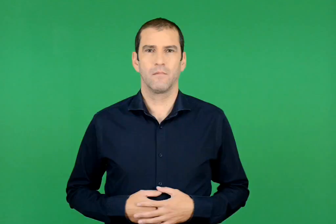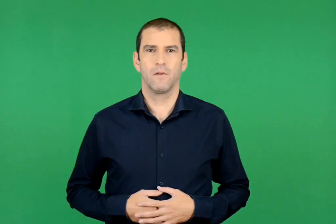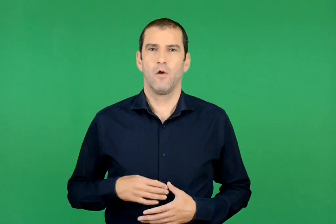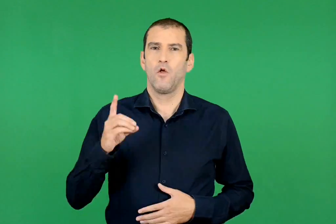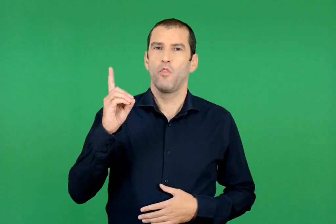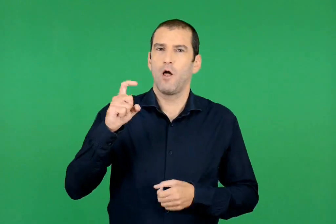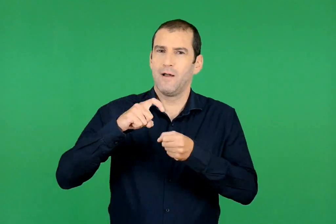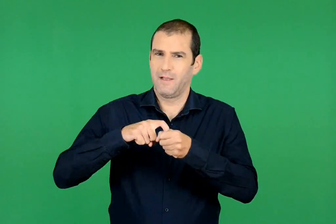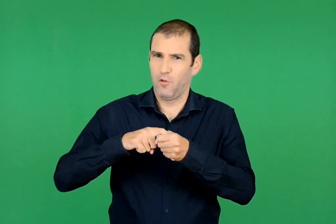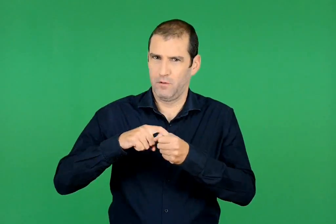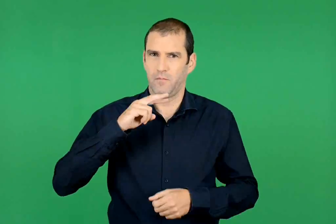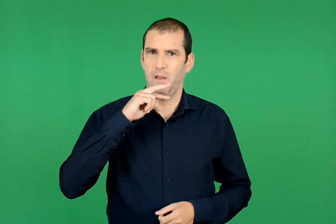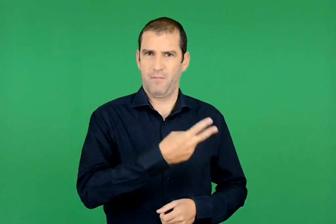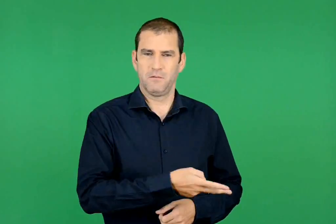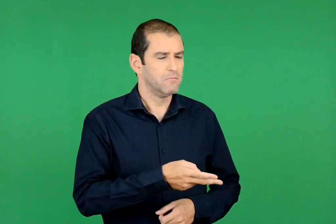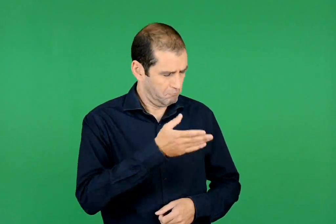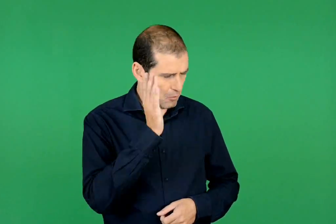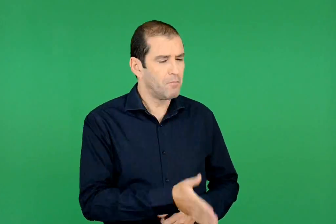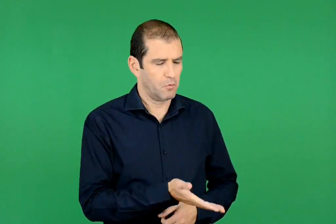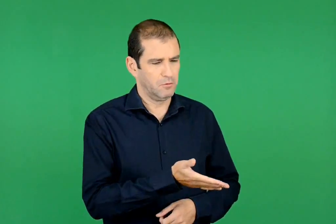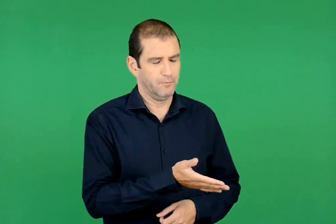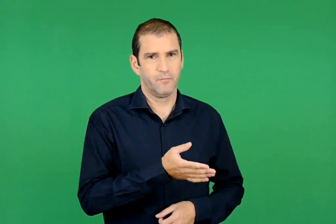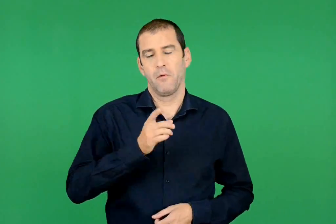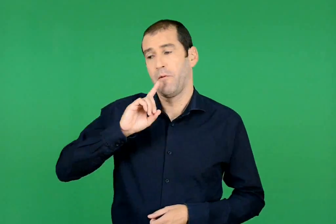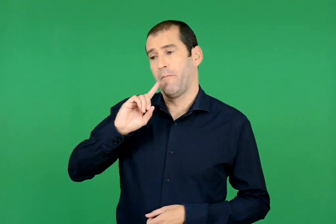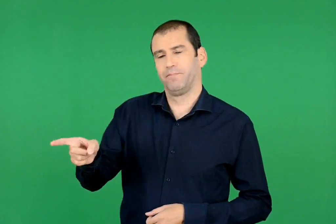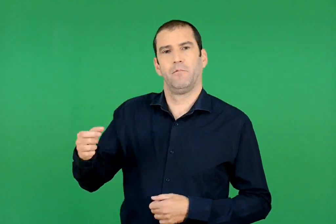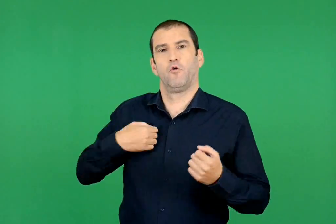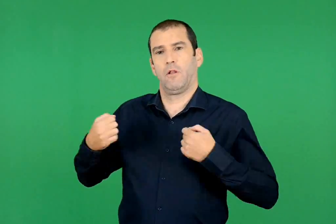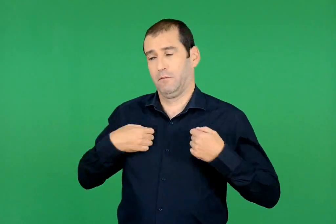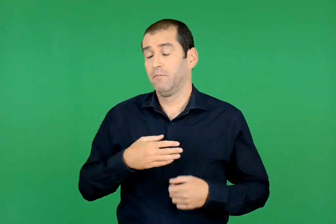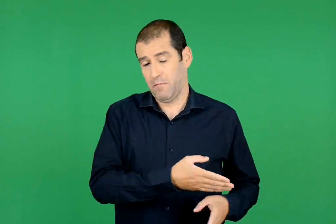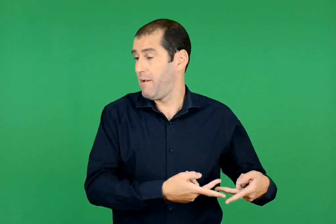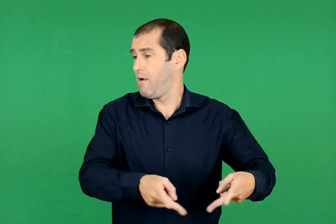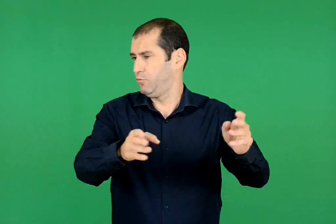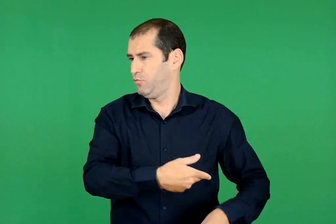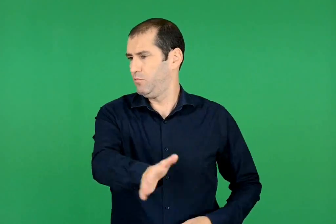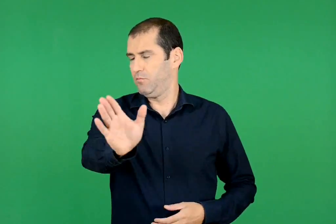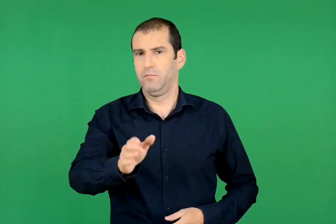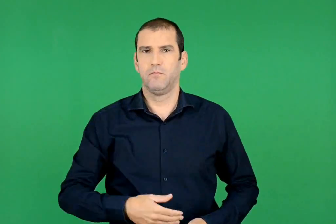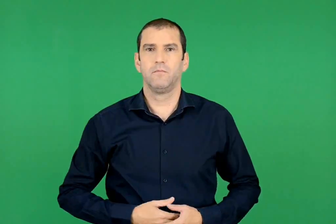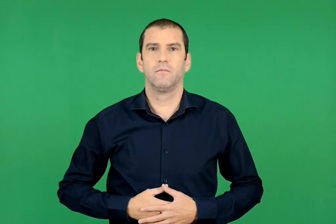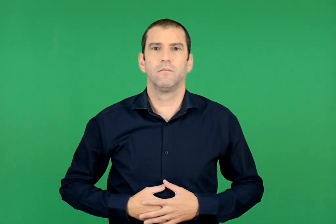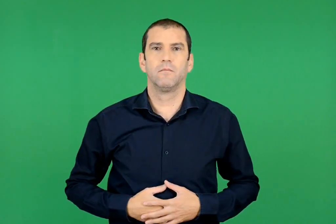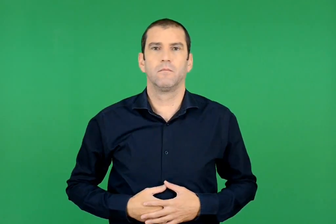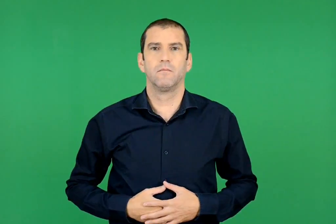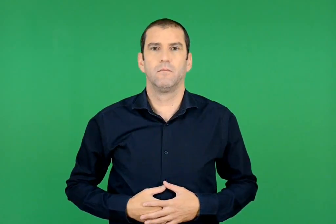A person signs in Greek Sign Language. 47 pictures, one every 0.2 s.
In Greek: μπορείς απάντησε η δόνα τερηδόνα. αφήστε την ελεύθερη , έδωσε εντολή στους γορίλες
